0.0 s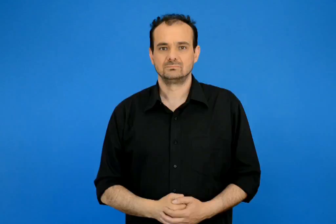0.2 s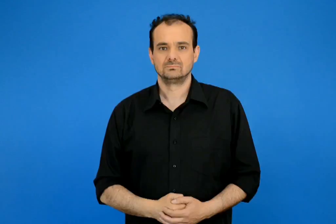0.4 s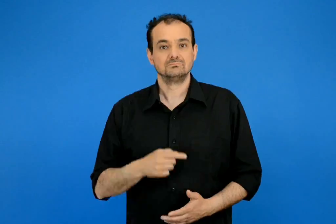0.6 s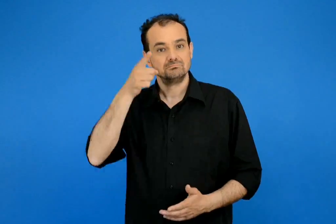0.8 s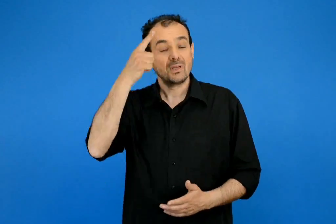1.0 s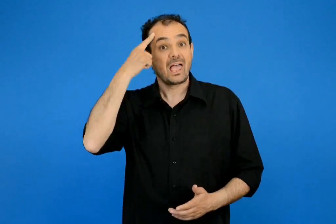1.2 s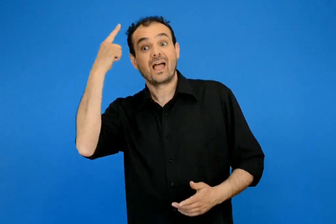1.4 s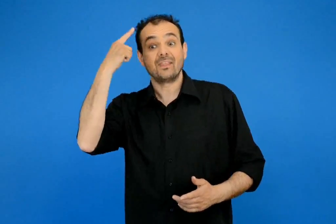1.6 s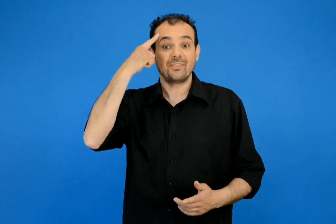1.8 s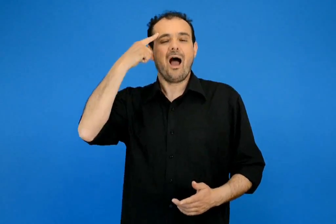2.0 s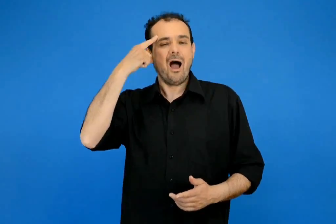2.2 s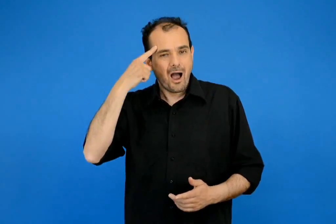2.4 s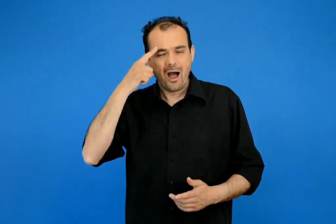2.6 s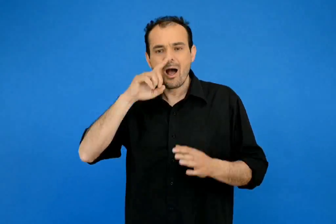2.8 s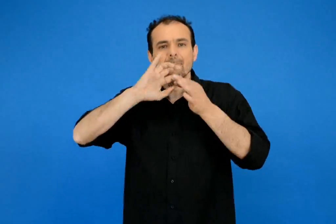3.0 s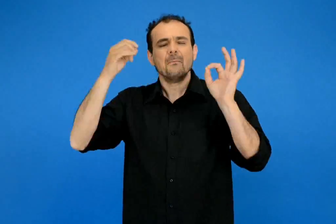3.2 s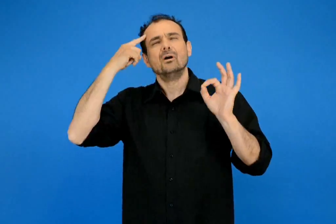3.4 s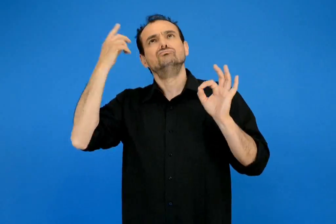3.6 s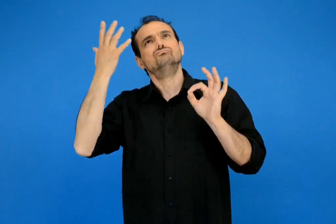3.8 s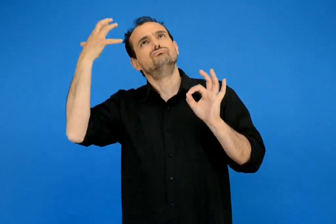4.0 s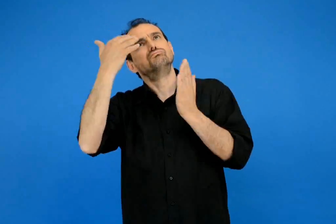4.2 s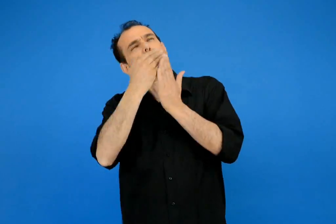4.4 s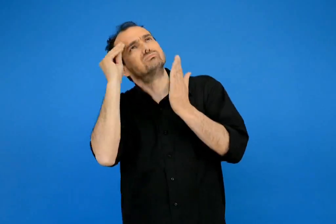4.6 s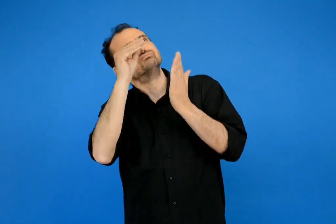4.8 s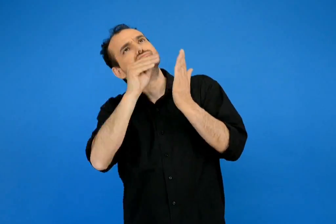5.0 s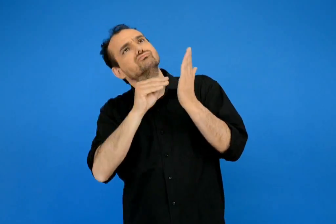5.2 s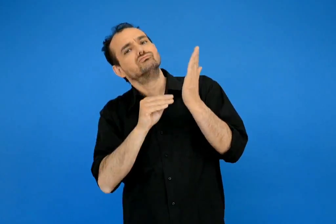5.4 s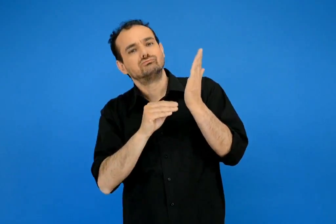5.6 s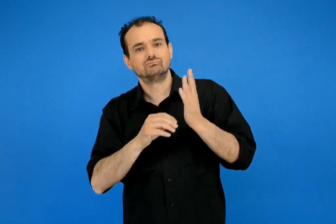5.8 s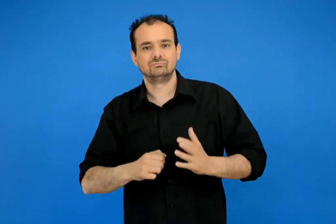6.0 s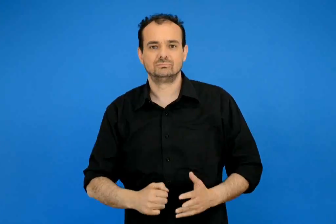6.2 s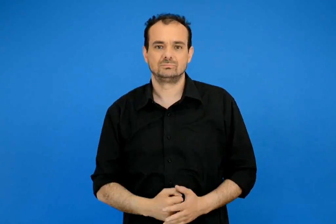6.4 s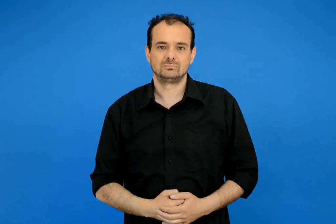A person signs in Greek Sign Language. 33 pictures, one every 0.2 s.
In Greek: πάρτε ιδέες και συνεχίστε αυτό το παραμυθένιο πρόγραμμα
